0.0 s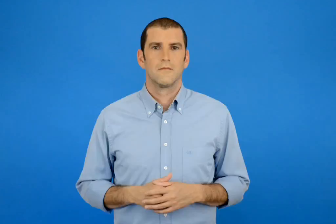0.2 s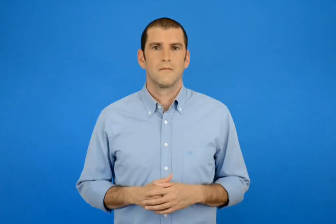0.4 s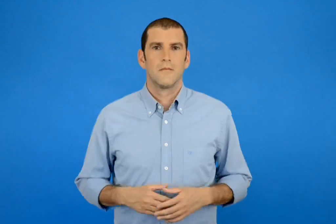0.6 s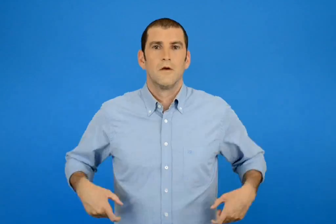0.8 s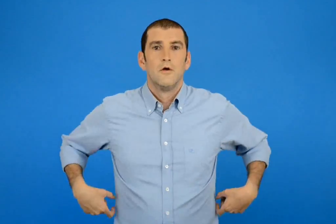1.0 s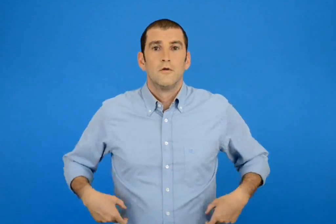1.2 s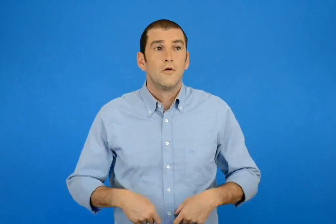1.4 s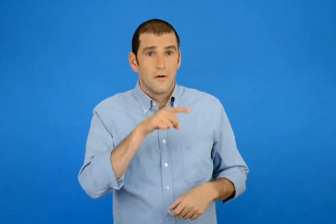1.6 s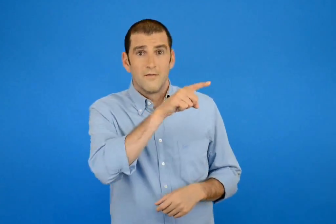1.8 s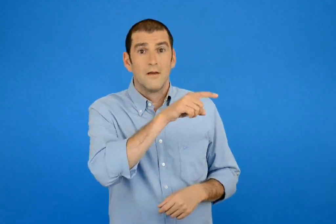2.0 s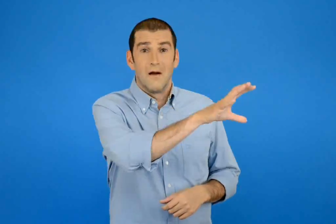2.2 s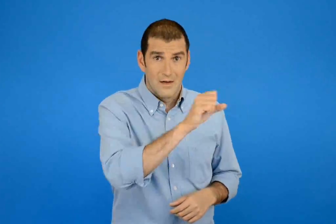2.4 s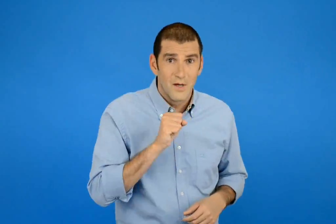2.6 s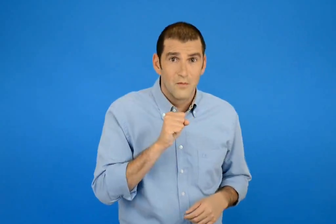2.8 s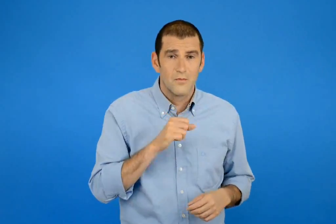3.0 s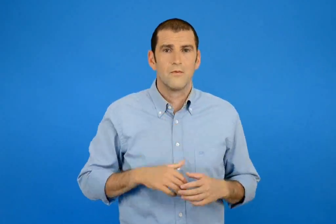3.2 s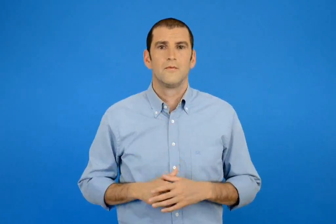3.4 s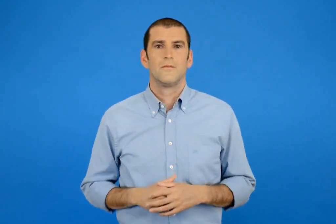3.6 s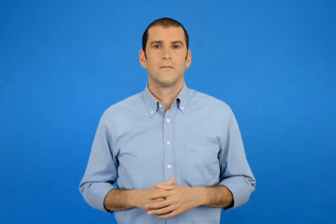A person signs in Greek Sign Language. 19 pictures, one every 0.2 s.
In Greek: να πάρω και αυτή τη ζώνη ;
